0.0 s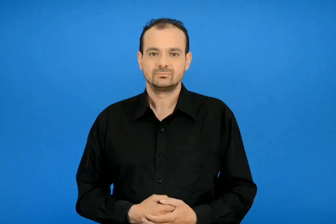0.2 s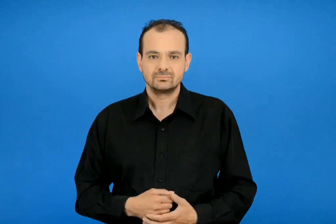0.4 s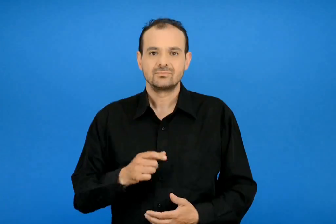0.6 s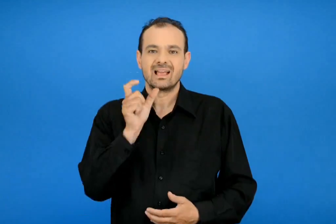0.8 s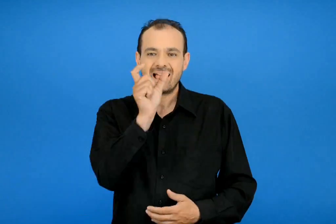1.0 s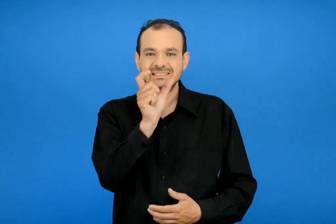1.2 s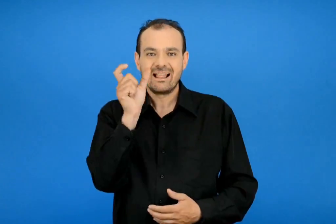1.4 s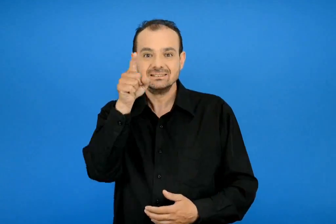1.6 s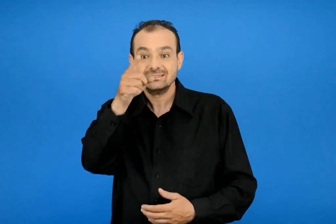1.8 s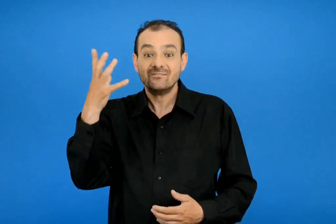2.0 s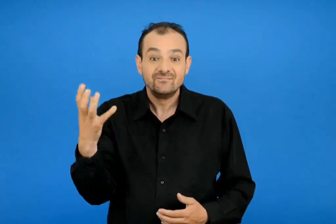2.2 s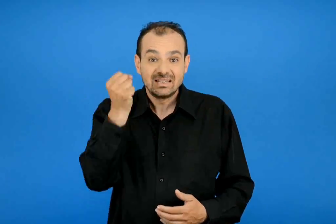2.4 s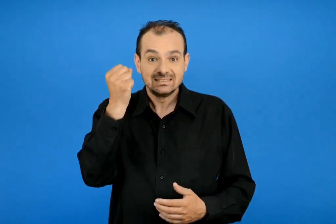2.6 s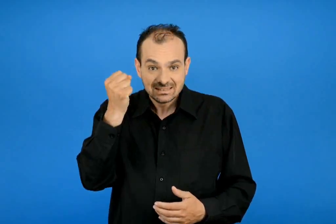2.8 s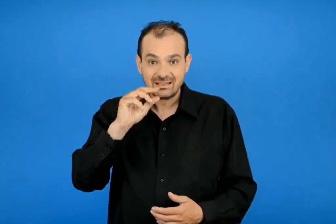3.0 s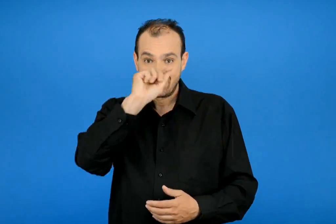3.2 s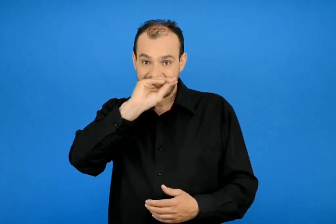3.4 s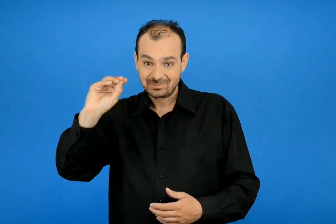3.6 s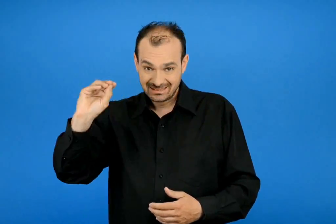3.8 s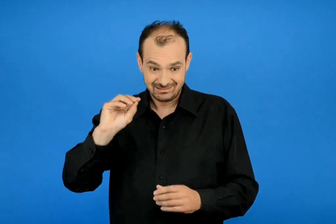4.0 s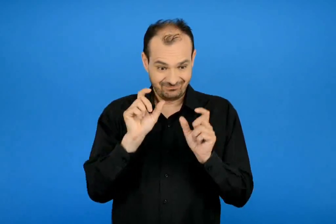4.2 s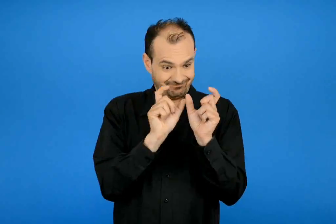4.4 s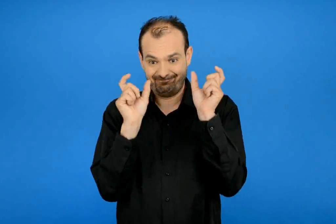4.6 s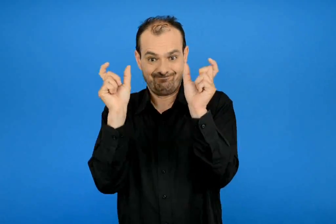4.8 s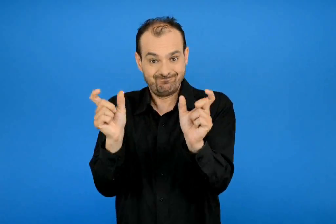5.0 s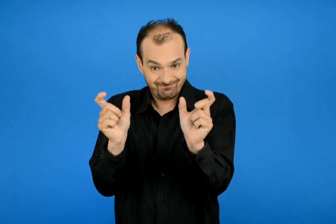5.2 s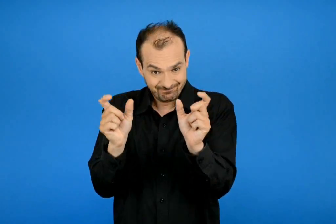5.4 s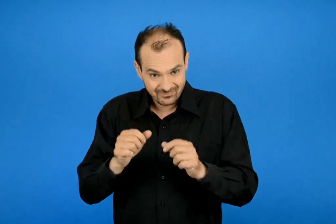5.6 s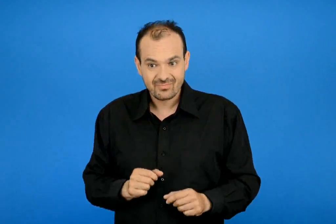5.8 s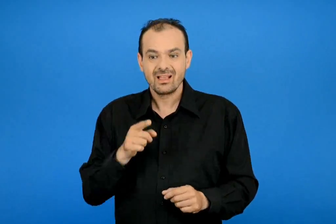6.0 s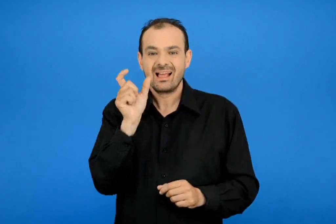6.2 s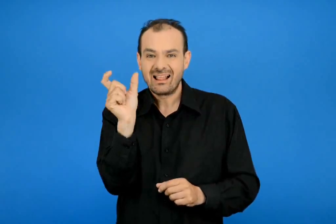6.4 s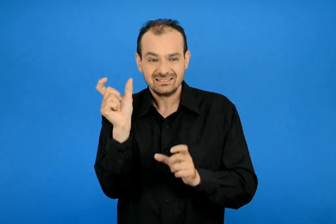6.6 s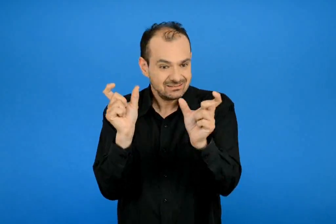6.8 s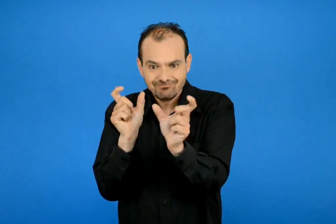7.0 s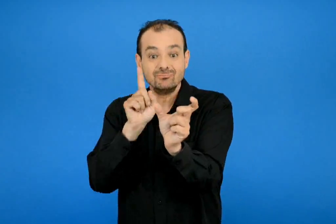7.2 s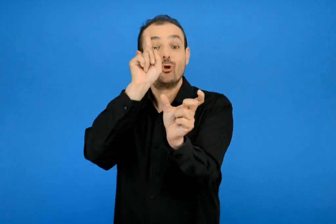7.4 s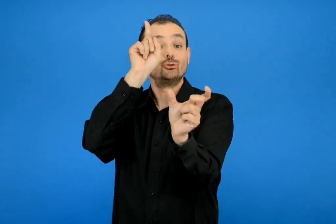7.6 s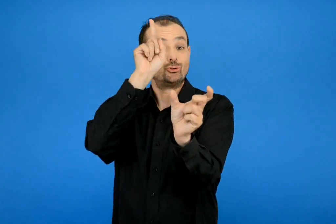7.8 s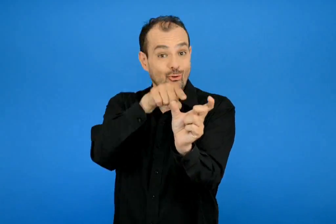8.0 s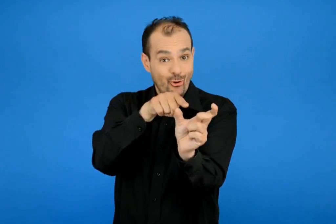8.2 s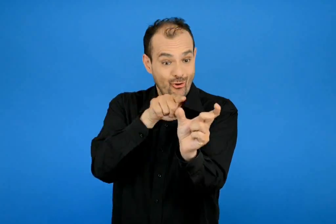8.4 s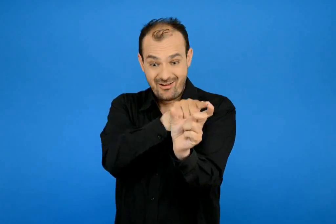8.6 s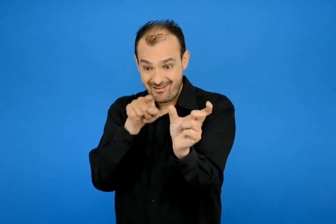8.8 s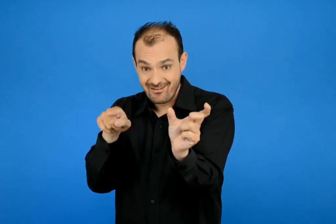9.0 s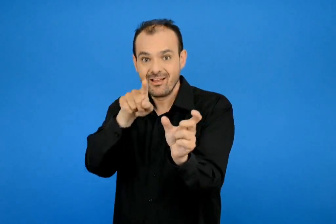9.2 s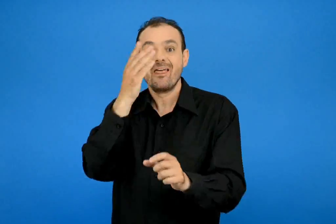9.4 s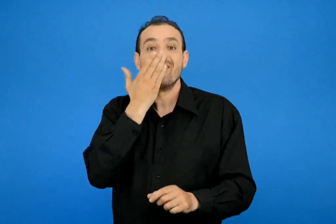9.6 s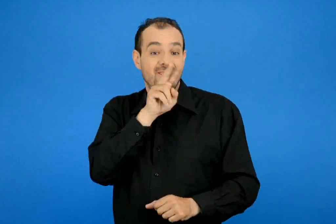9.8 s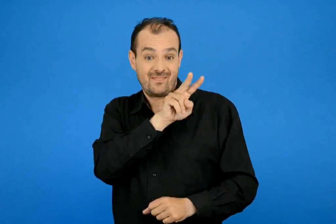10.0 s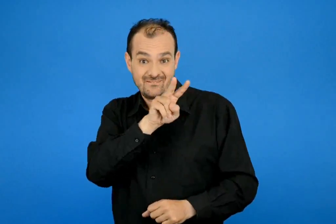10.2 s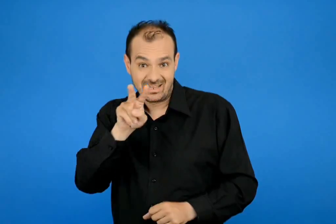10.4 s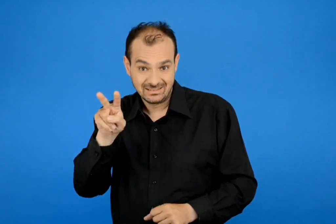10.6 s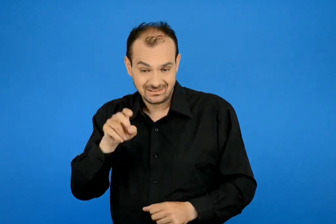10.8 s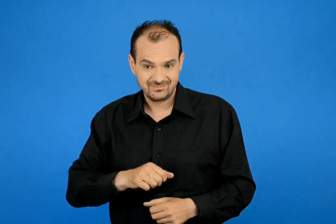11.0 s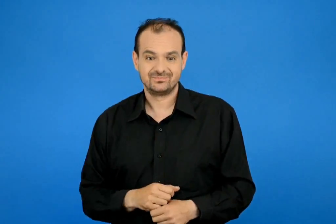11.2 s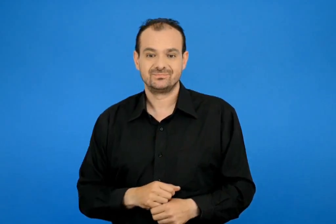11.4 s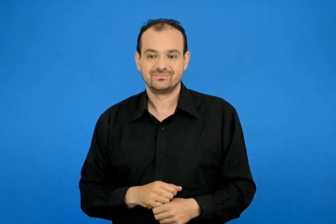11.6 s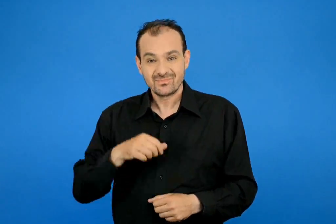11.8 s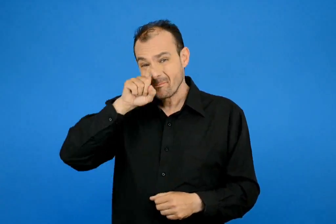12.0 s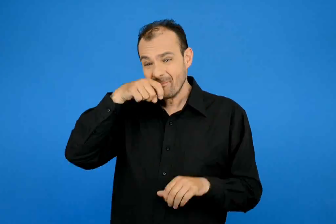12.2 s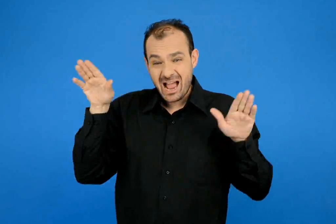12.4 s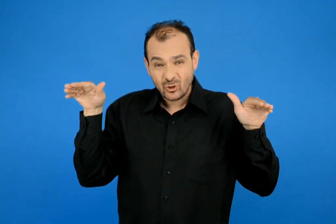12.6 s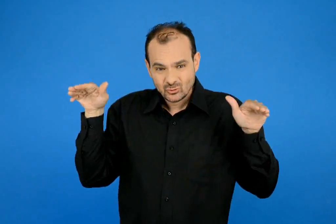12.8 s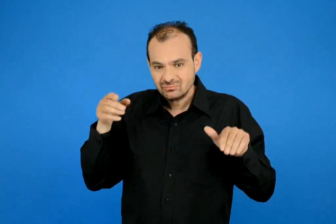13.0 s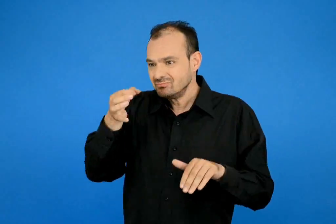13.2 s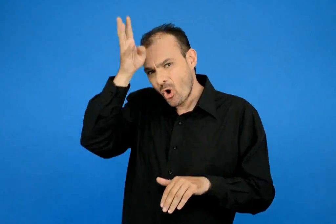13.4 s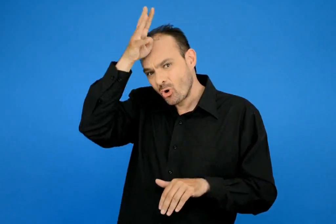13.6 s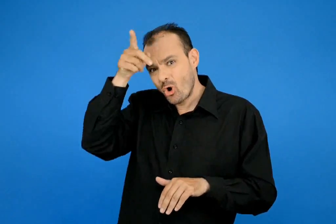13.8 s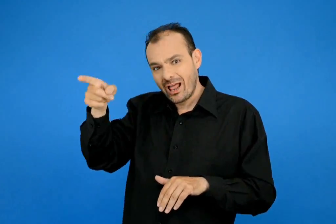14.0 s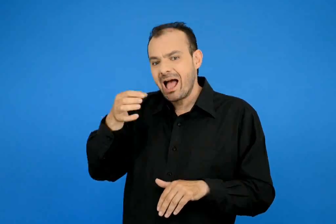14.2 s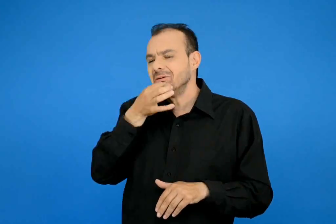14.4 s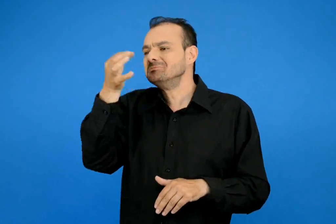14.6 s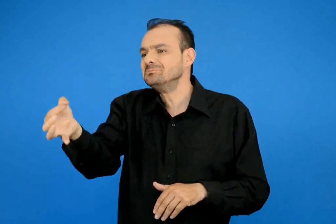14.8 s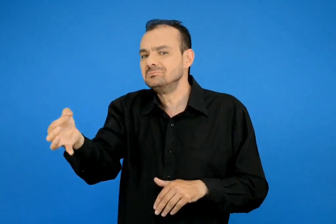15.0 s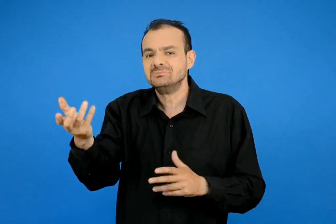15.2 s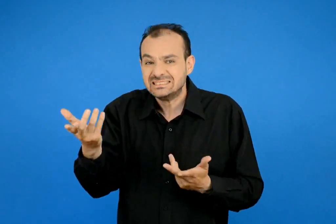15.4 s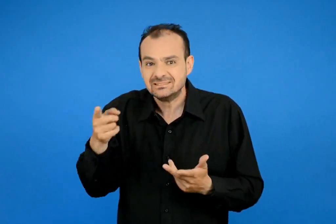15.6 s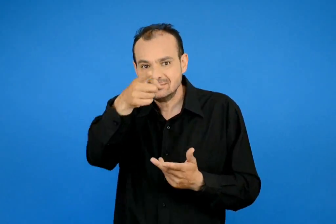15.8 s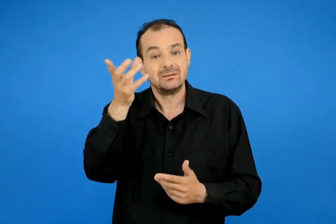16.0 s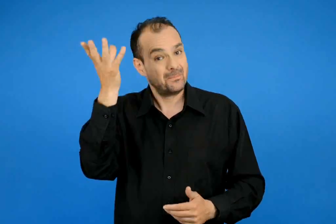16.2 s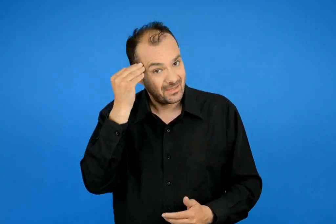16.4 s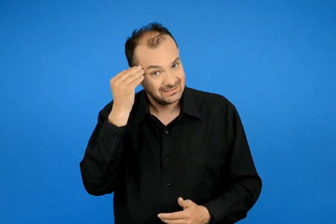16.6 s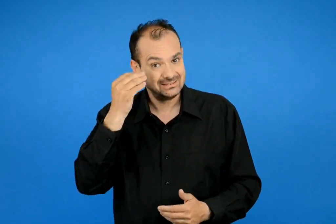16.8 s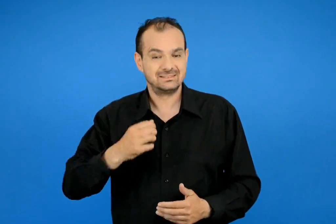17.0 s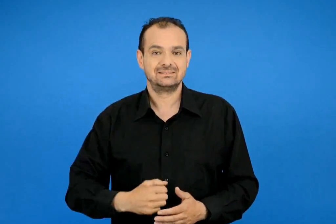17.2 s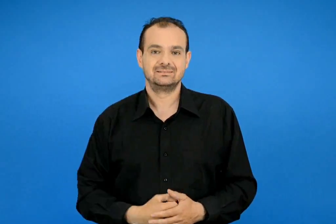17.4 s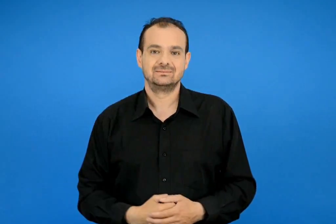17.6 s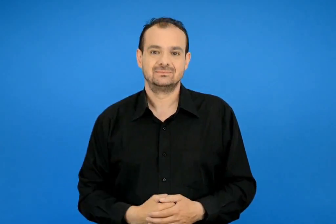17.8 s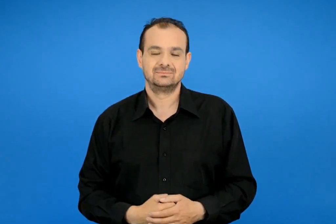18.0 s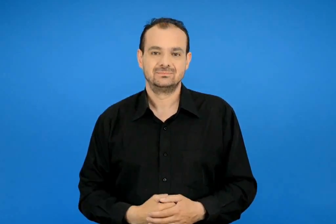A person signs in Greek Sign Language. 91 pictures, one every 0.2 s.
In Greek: τώρα γράψε τις λέξεις που βρήκες στη θέση που ταιριάζει η καθεμιά βάλε τόνο και διάβασε θα μάθεις τι λέει ο παπαγάλος στον κόκορα
